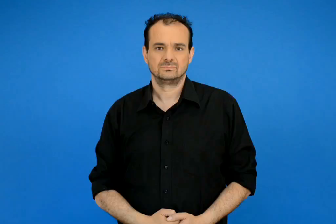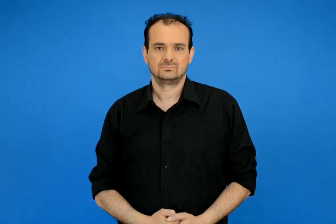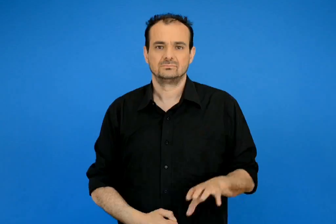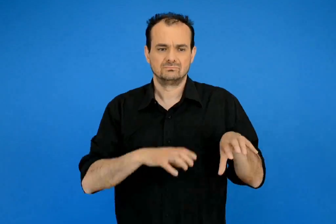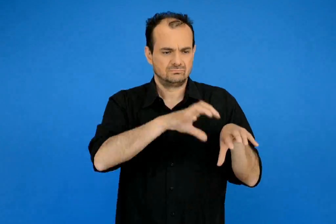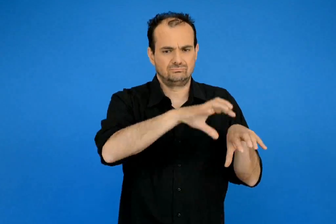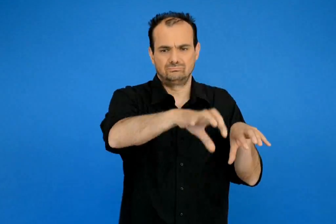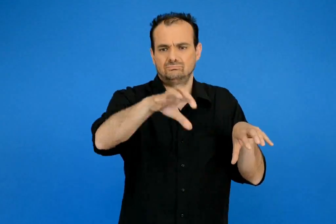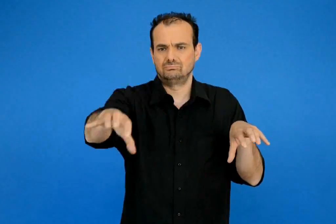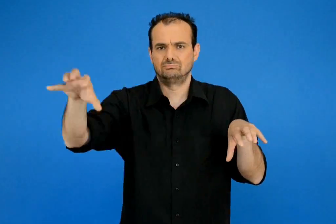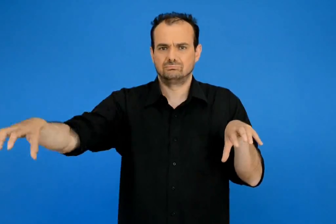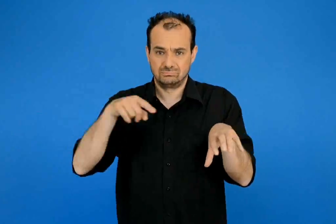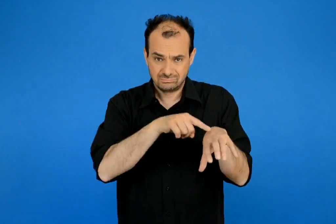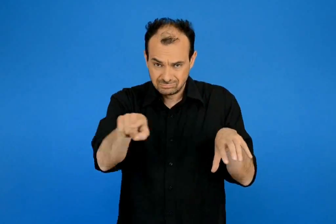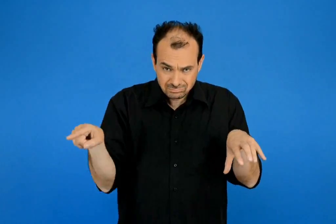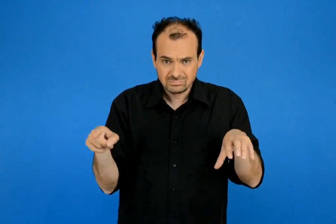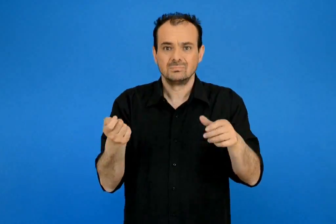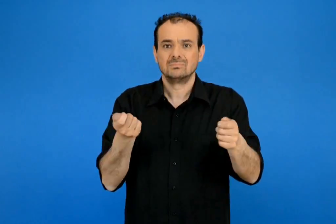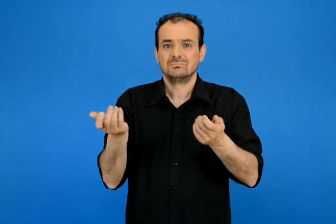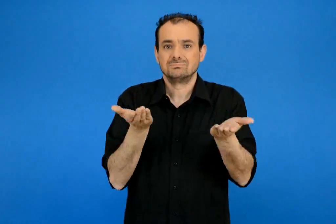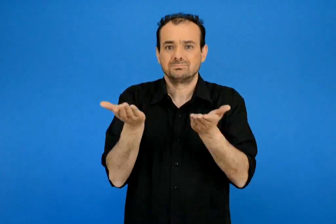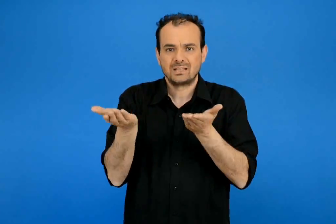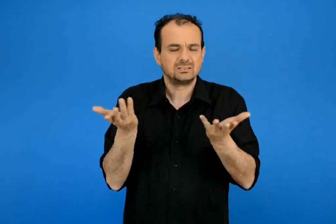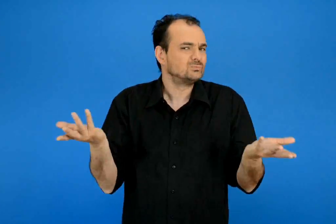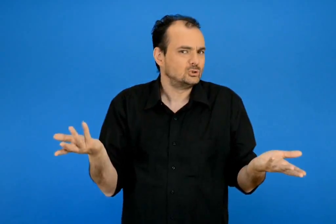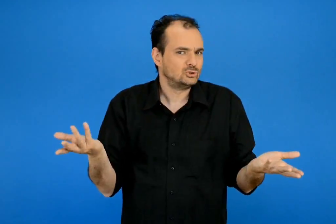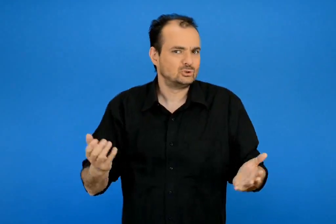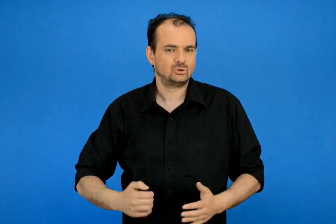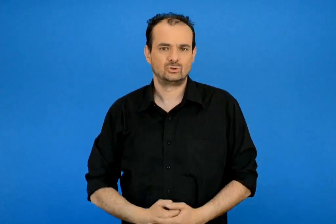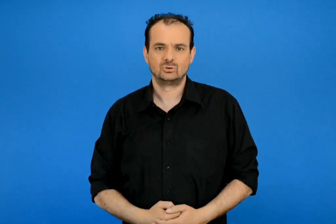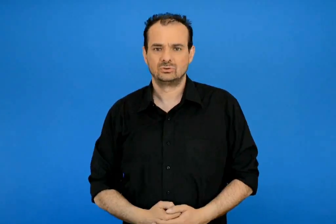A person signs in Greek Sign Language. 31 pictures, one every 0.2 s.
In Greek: πως μας εξυπηρετεί η καθεμιά ;
